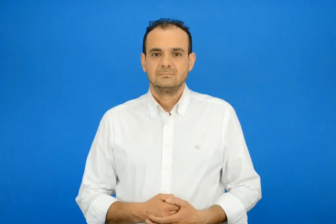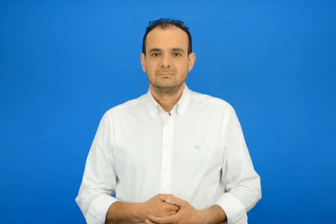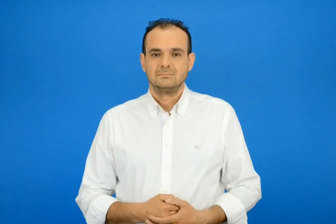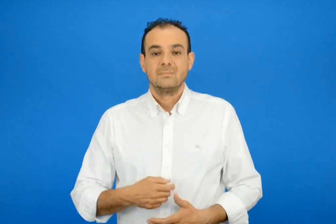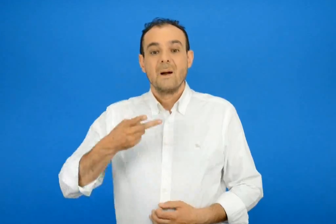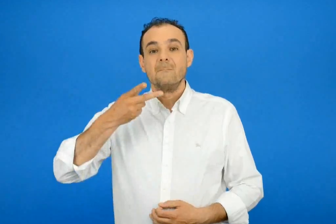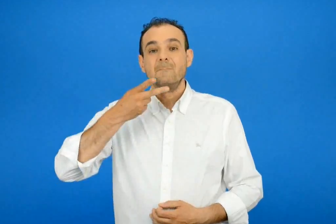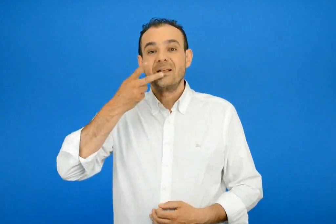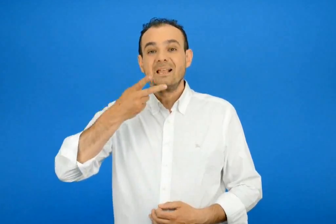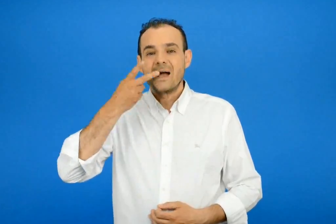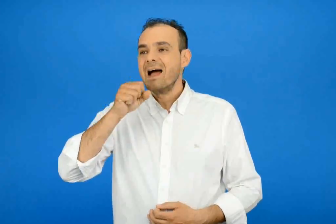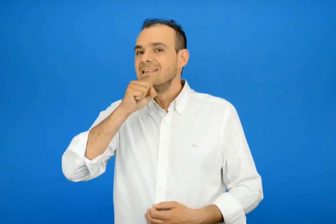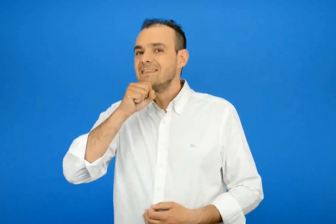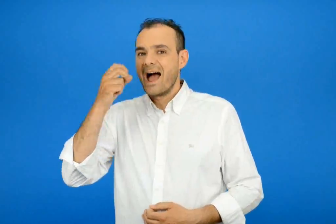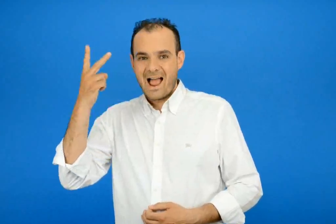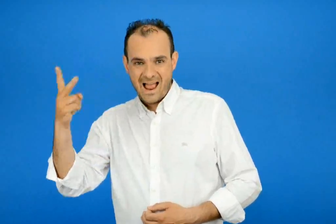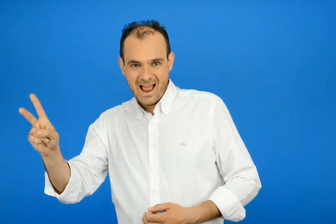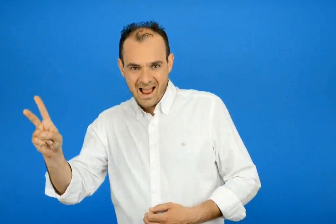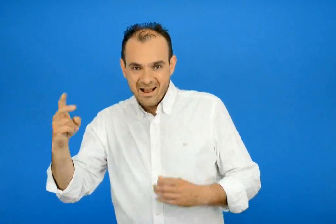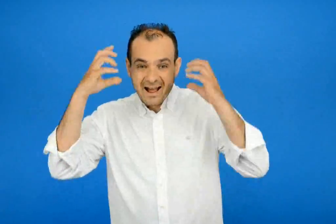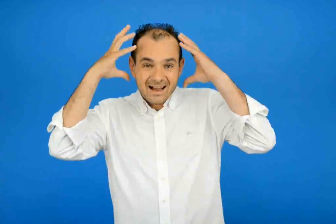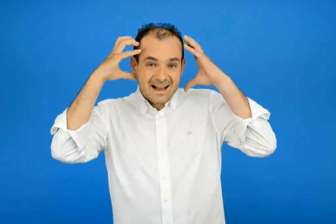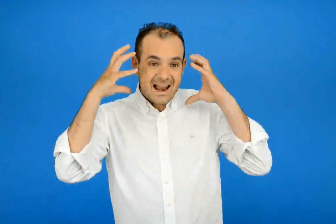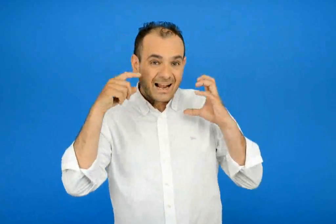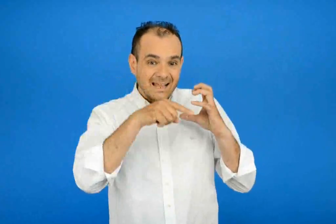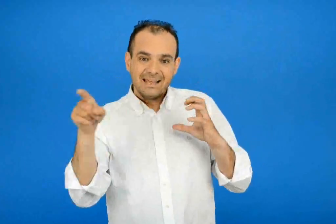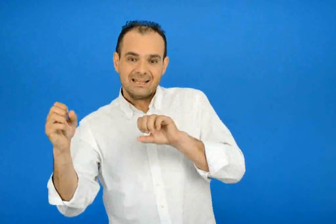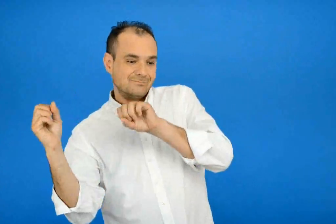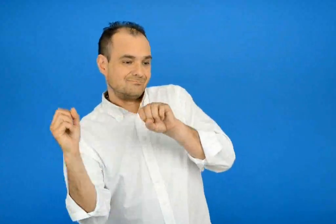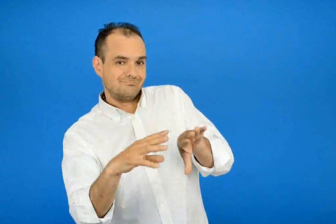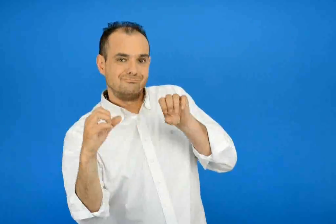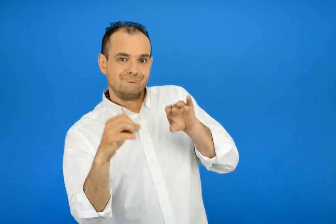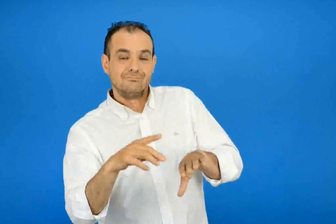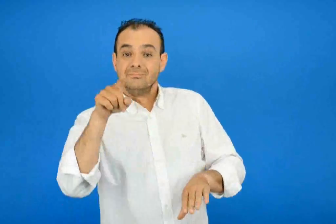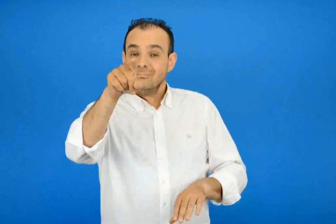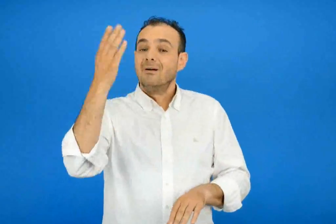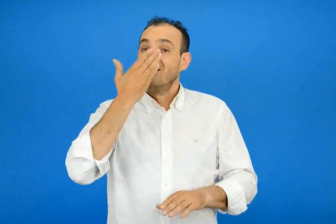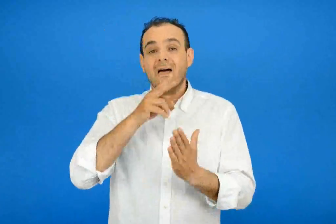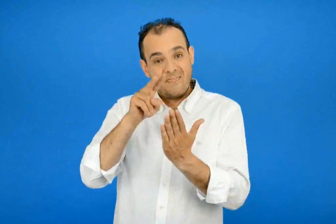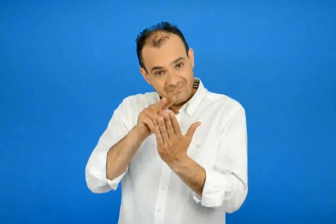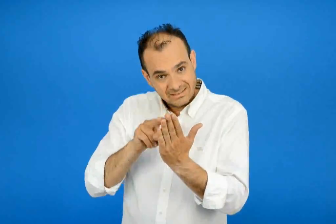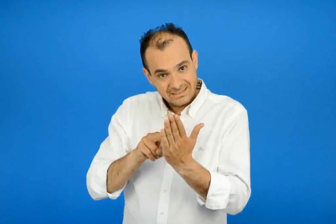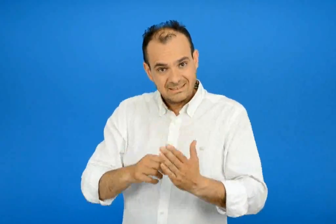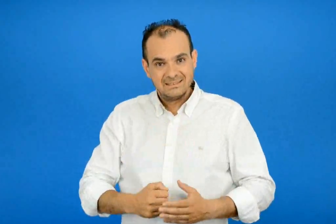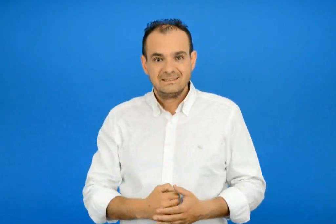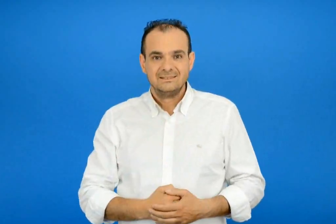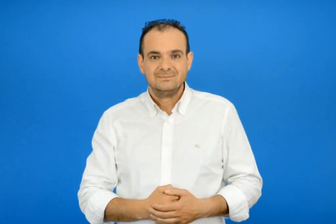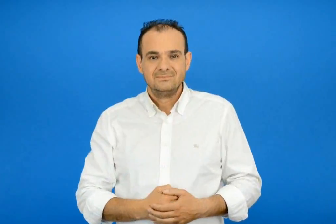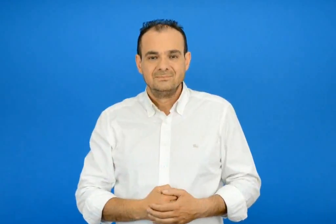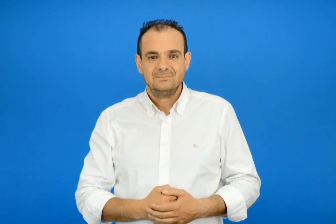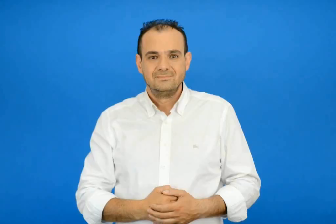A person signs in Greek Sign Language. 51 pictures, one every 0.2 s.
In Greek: διάβασε το ποίημα που έμαθε η γαλήνη από τη γιαγιά της
